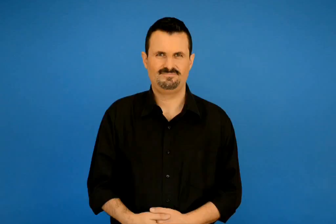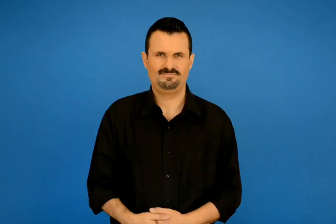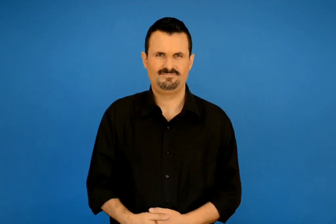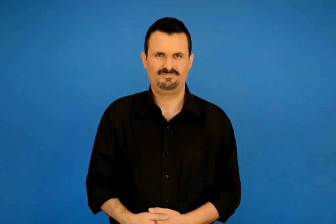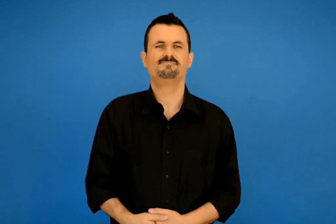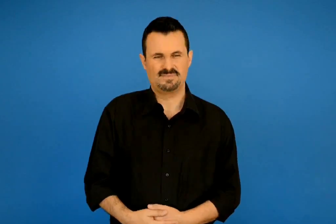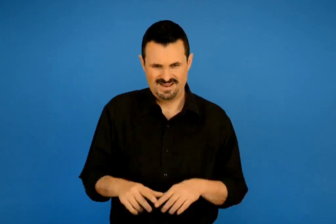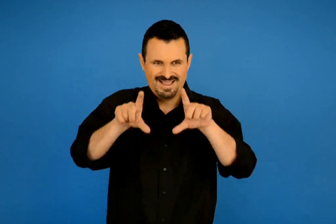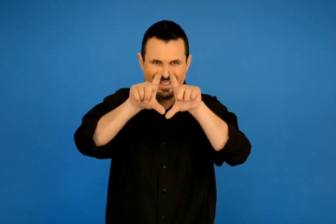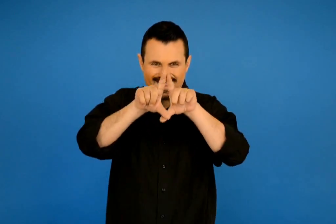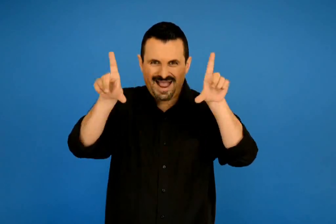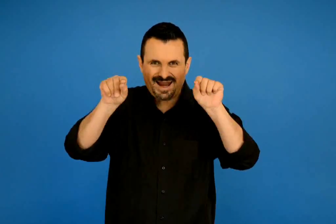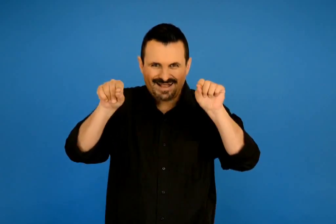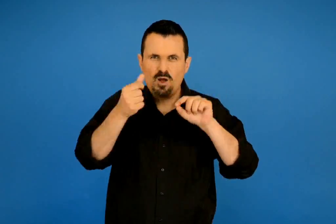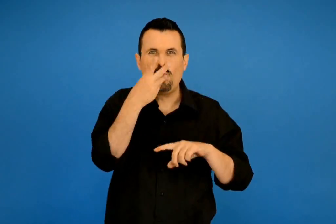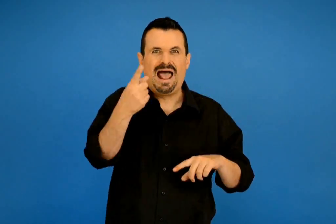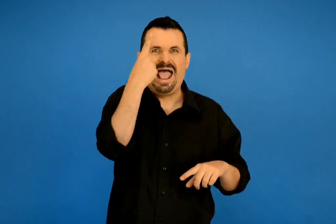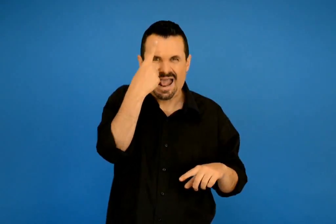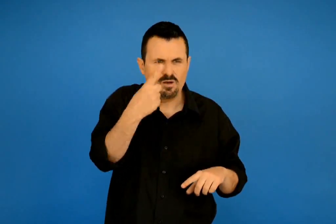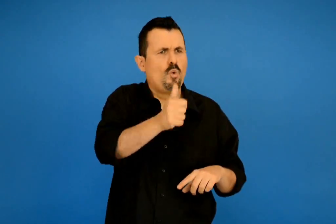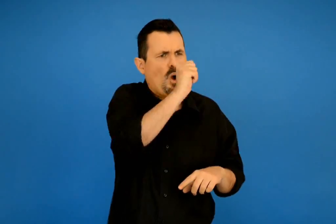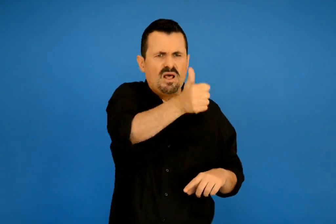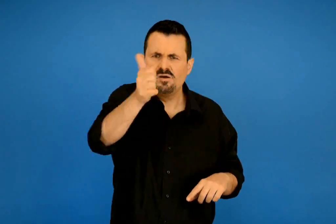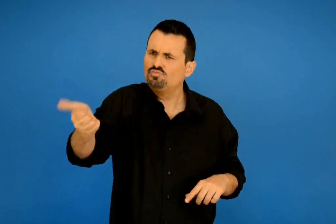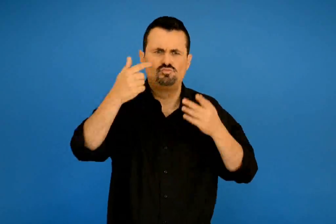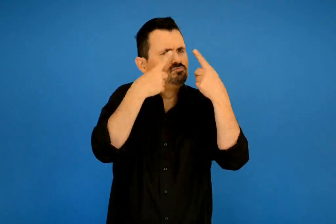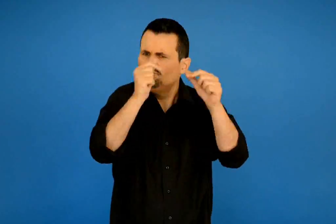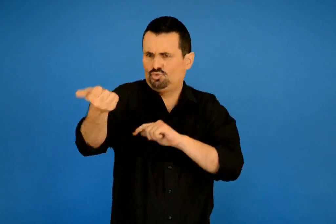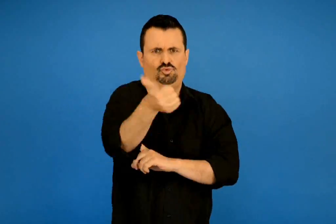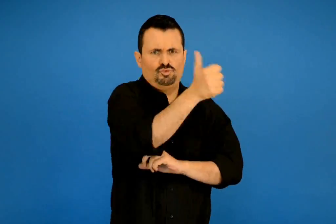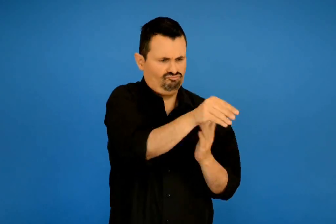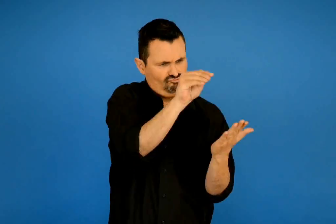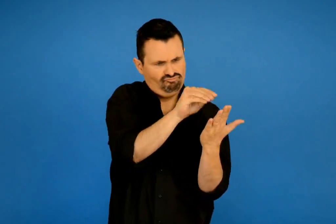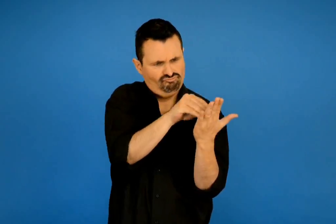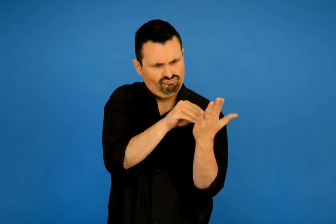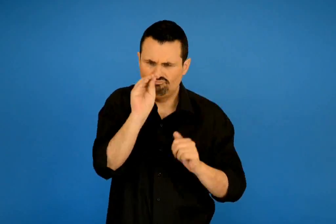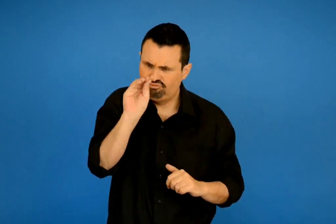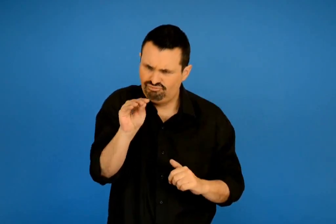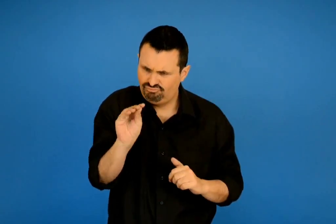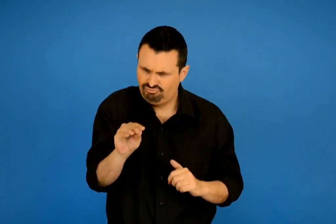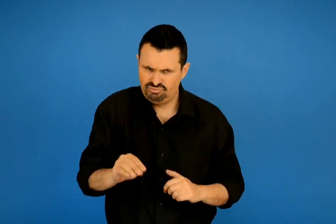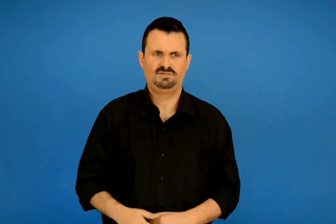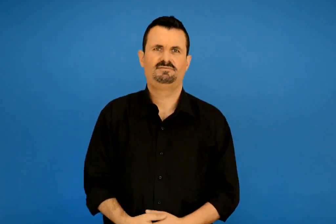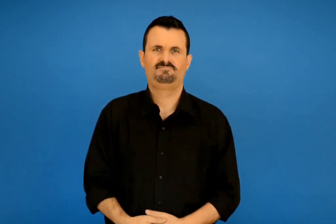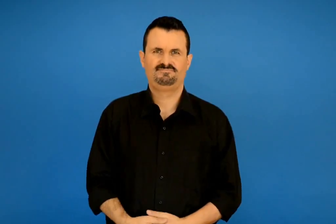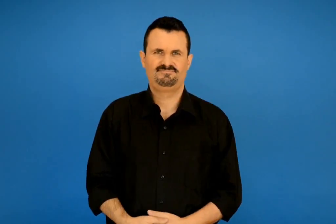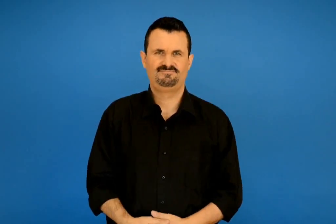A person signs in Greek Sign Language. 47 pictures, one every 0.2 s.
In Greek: συμπλήρωσε εσύ και οι συμμαθητές σου ξεχωριστά ο καθένας την καρτέλα 1
